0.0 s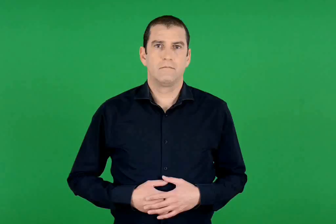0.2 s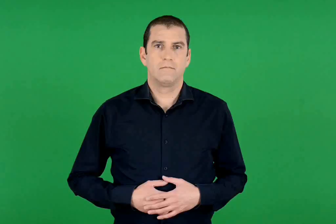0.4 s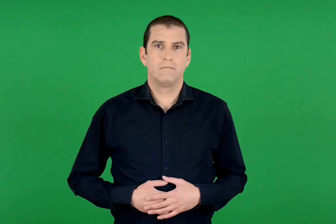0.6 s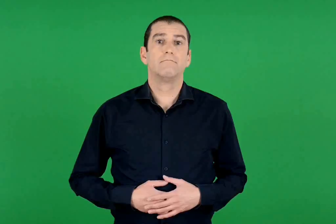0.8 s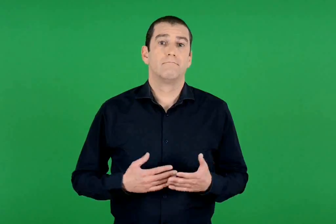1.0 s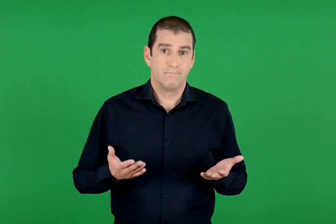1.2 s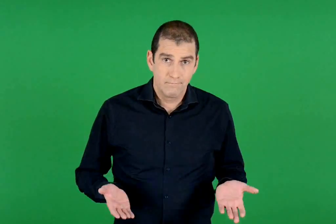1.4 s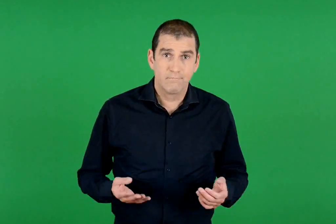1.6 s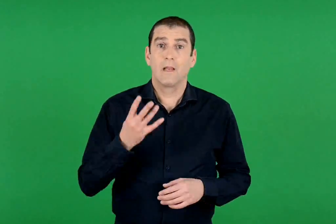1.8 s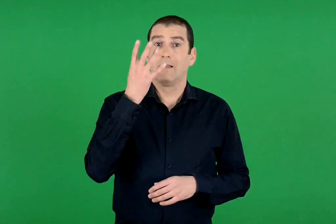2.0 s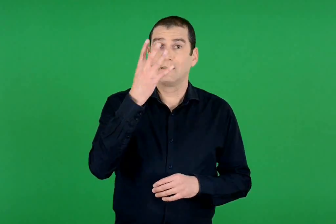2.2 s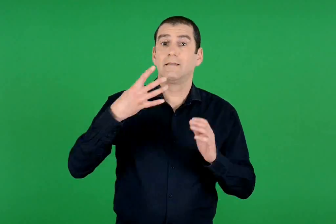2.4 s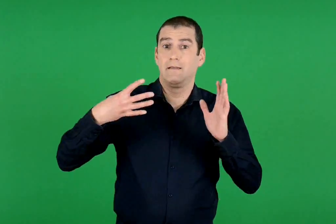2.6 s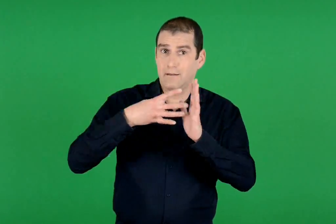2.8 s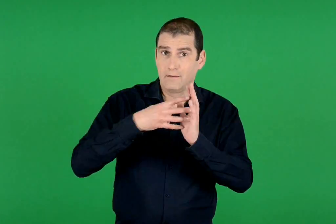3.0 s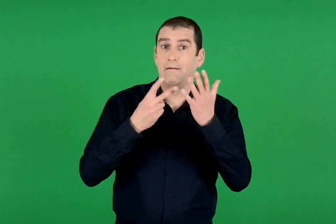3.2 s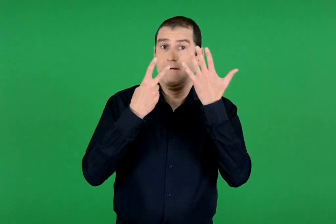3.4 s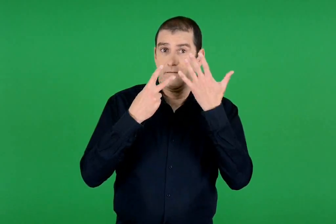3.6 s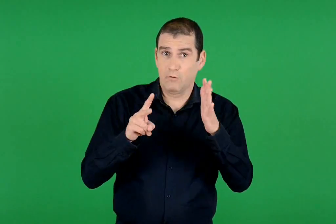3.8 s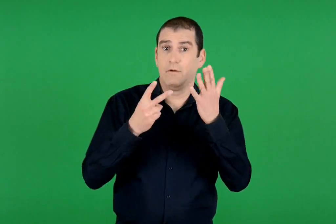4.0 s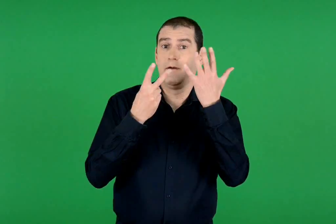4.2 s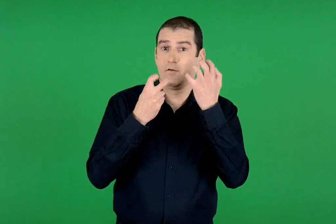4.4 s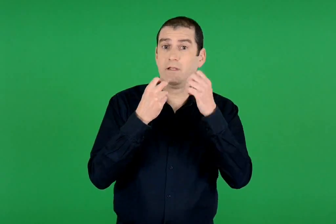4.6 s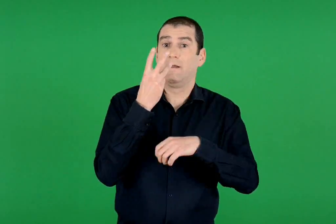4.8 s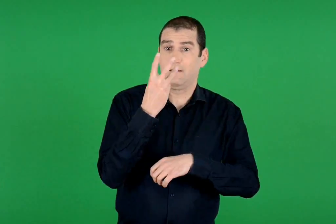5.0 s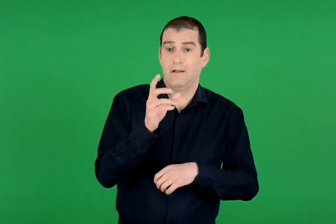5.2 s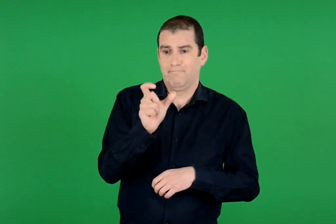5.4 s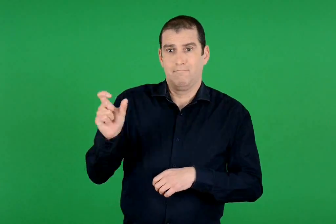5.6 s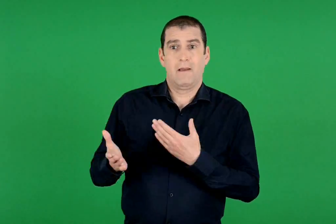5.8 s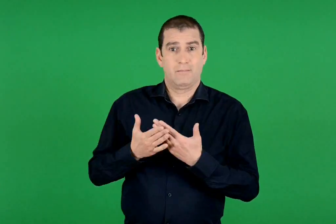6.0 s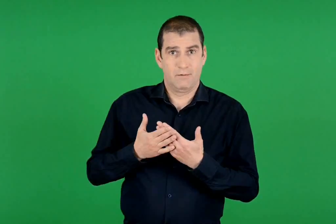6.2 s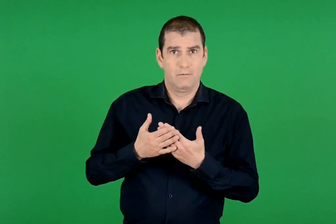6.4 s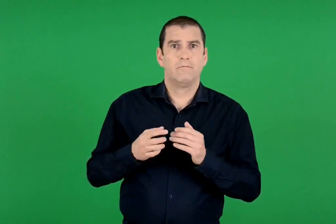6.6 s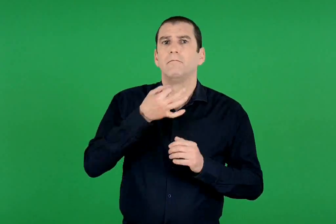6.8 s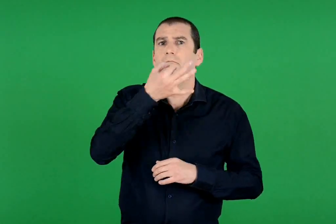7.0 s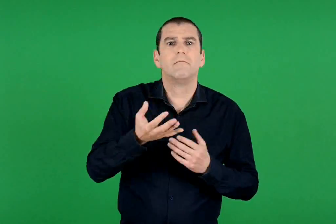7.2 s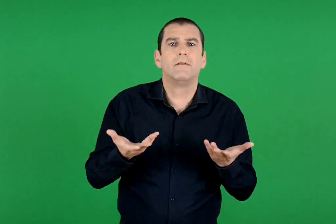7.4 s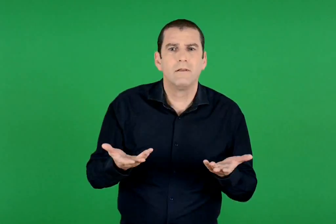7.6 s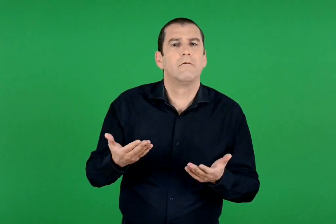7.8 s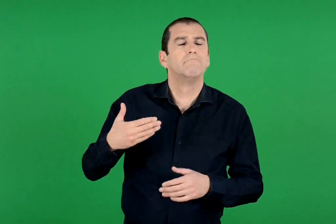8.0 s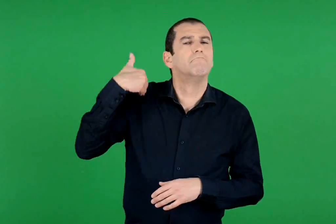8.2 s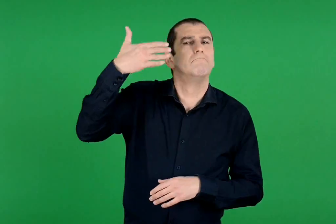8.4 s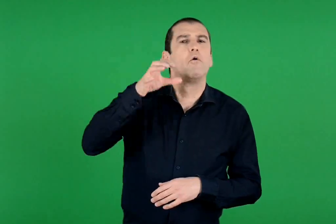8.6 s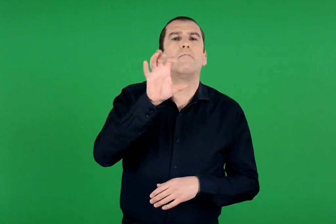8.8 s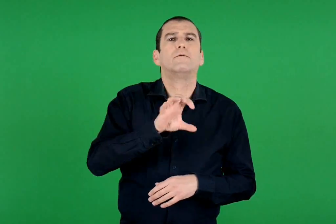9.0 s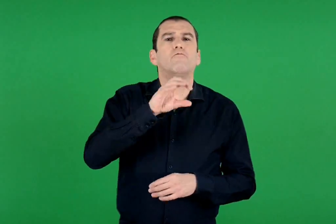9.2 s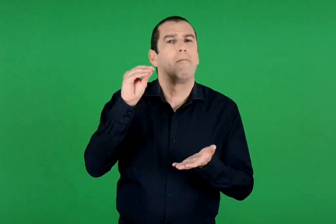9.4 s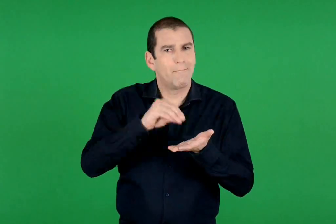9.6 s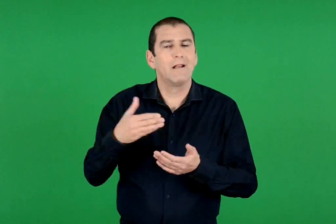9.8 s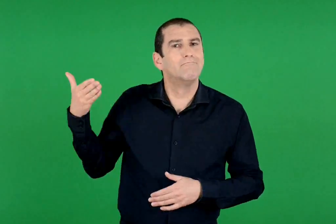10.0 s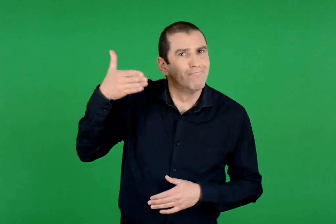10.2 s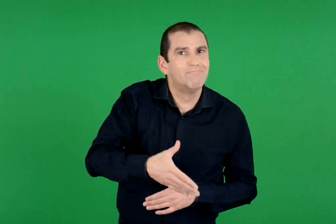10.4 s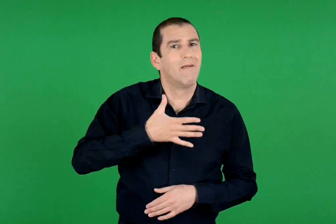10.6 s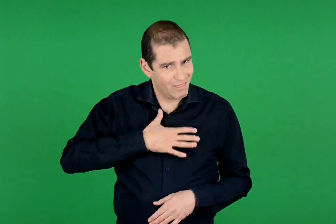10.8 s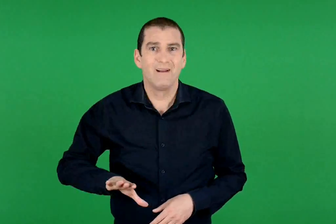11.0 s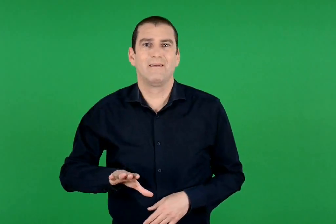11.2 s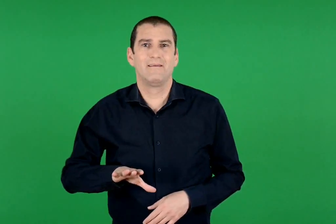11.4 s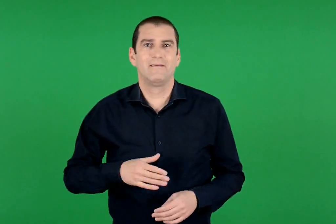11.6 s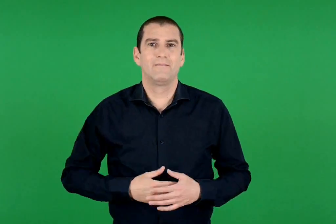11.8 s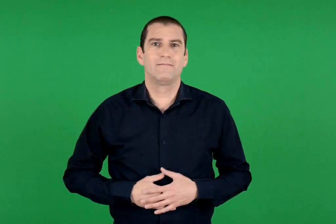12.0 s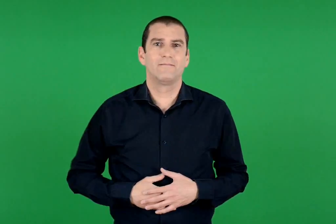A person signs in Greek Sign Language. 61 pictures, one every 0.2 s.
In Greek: τέλος 4.773 επισκέπτες δήλωσαν ότι θα ήθελαν να επισκεφτούν το μουσείο ξανά
